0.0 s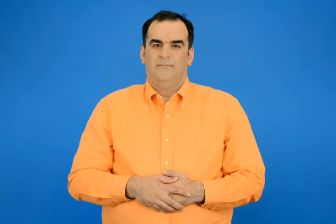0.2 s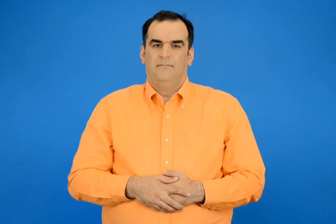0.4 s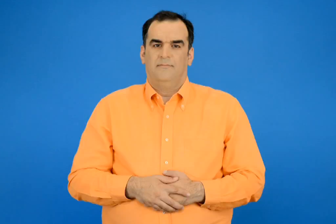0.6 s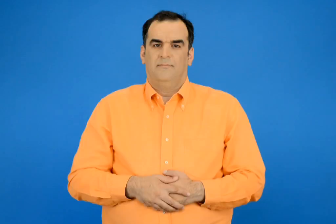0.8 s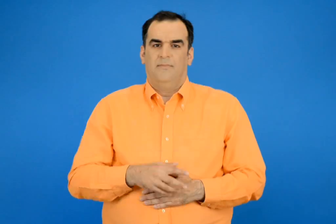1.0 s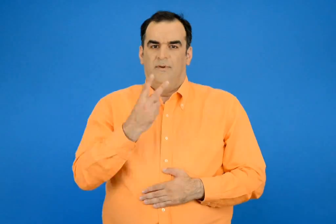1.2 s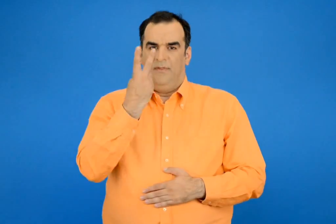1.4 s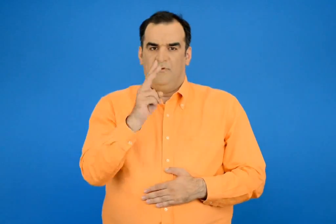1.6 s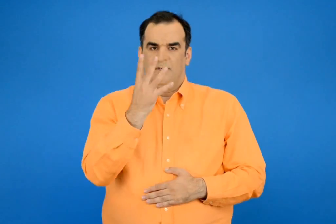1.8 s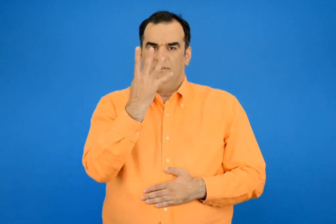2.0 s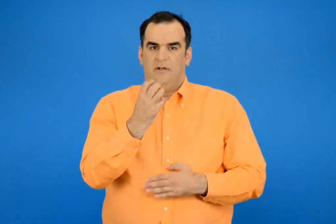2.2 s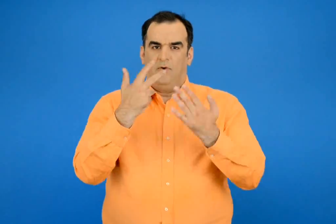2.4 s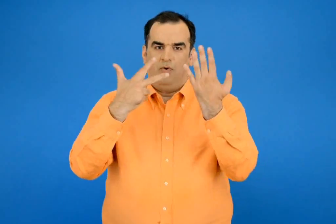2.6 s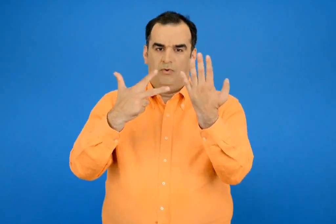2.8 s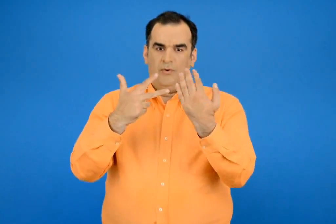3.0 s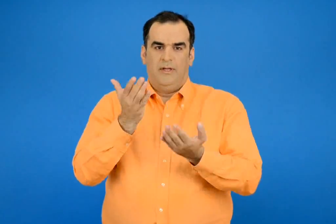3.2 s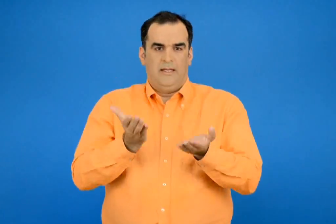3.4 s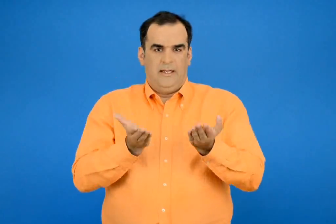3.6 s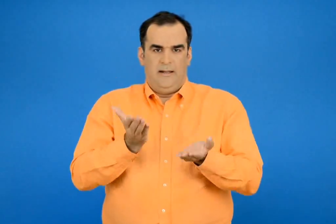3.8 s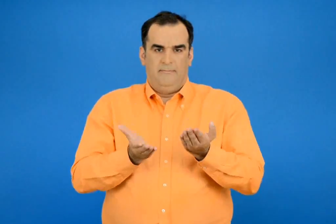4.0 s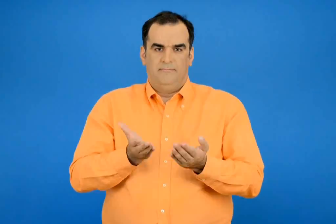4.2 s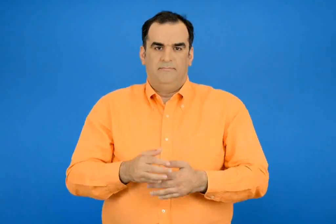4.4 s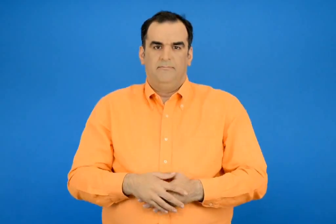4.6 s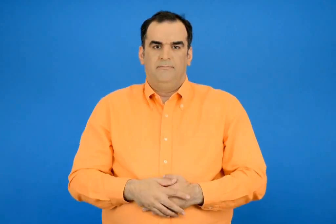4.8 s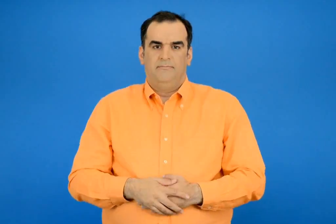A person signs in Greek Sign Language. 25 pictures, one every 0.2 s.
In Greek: 248 κιλά
